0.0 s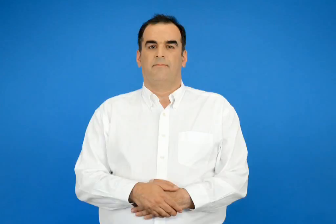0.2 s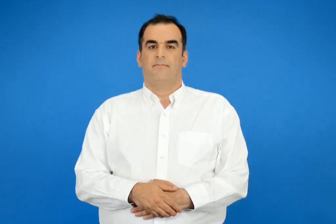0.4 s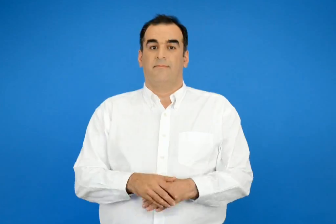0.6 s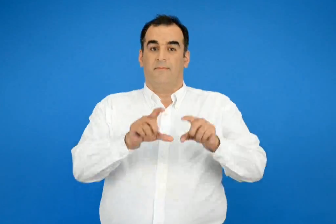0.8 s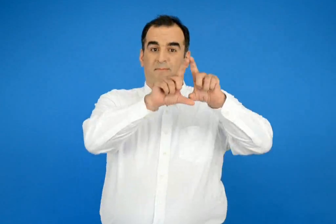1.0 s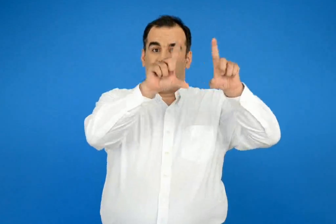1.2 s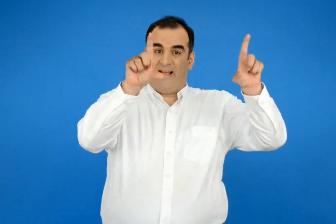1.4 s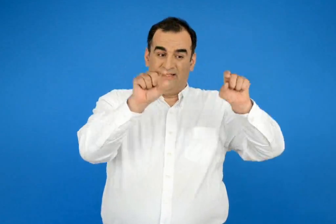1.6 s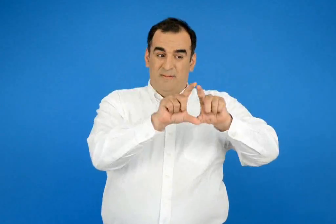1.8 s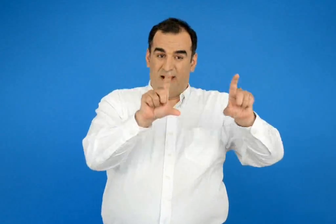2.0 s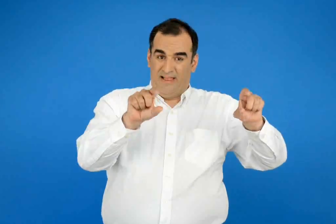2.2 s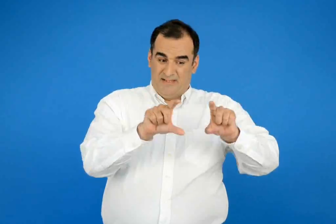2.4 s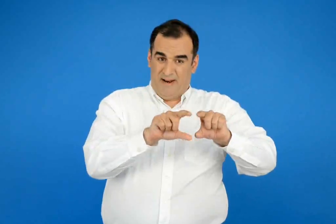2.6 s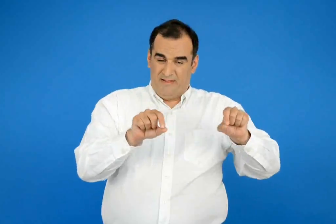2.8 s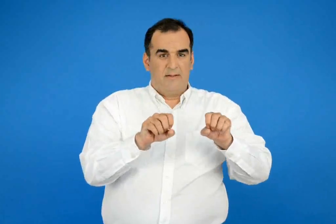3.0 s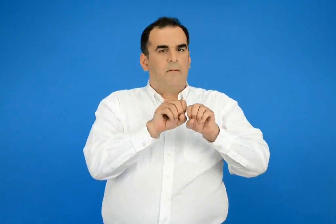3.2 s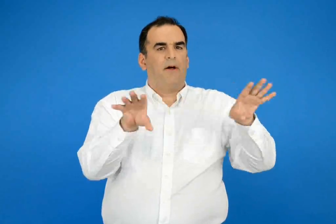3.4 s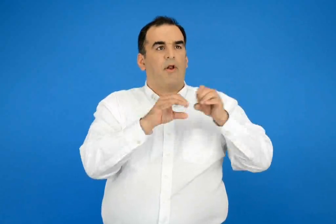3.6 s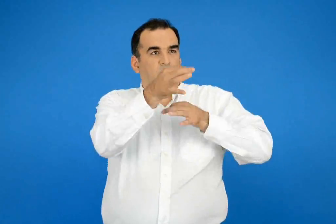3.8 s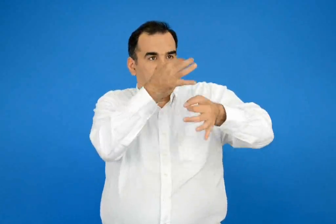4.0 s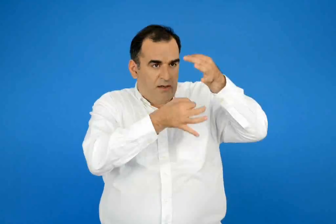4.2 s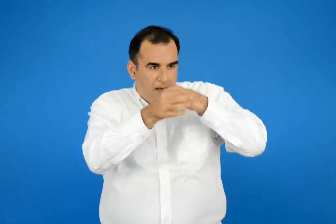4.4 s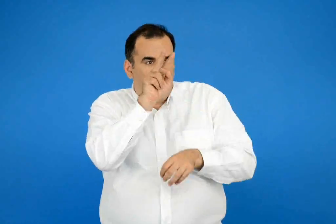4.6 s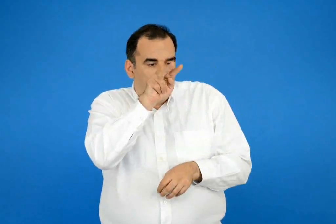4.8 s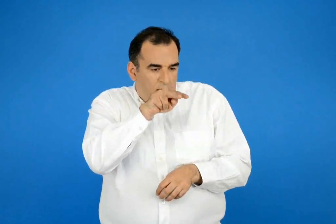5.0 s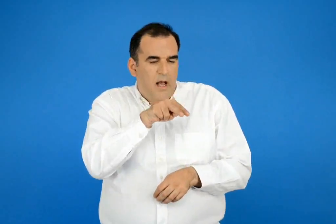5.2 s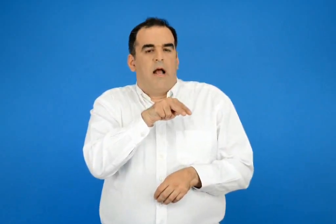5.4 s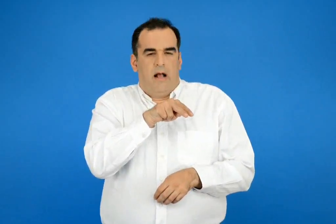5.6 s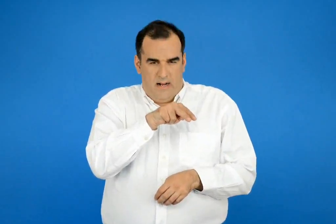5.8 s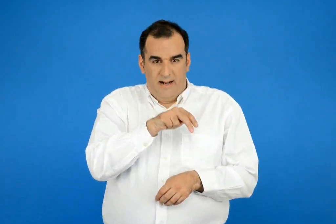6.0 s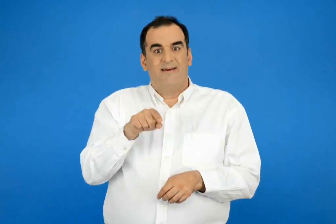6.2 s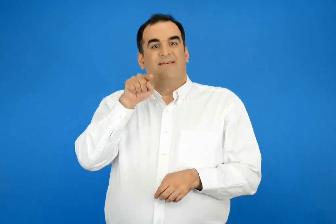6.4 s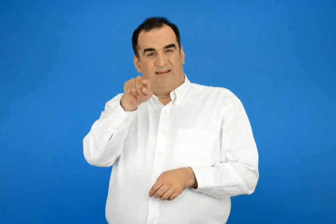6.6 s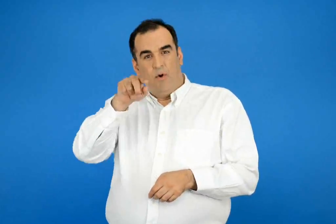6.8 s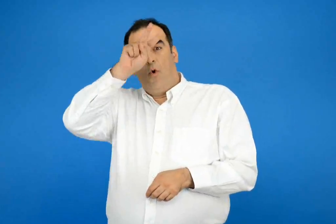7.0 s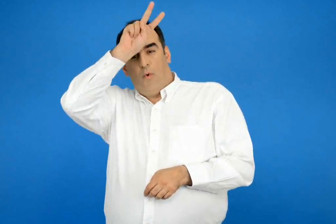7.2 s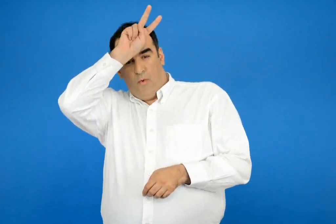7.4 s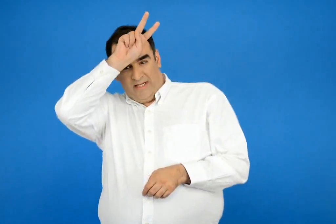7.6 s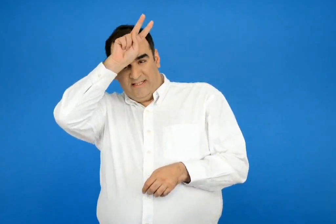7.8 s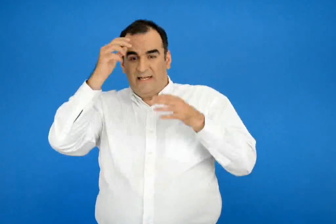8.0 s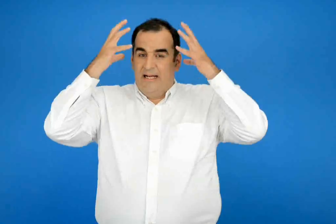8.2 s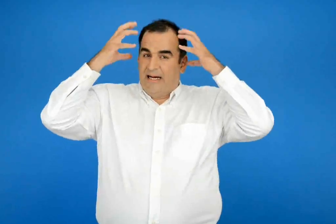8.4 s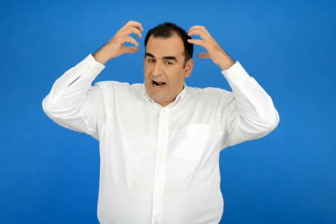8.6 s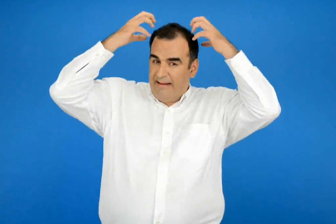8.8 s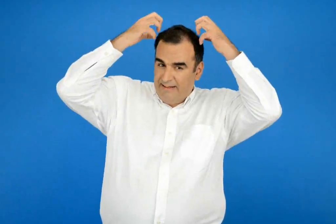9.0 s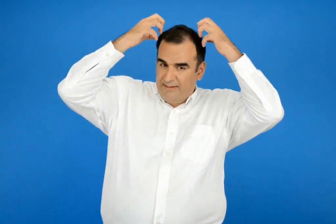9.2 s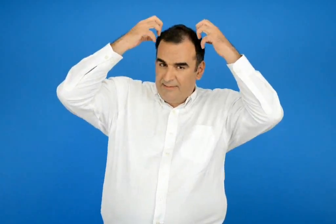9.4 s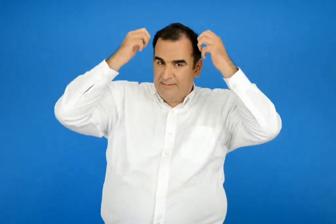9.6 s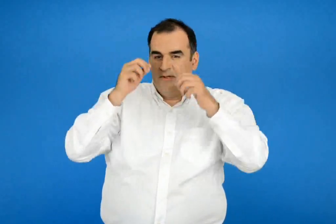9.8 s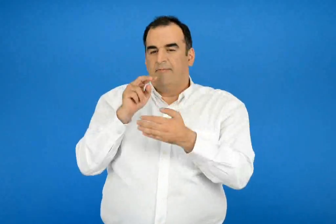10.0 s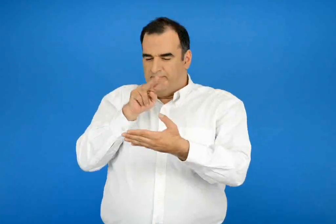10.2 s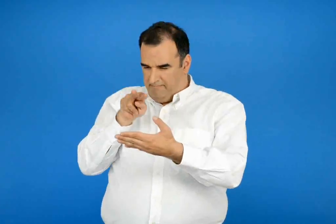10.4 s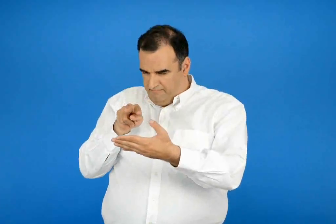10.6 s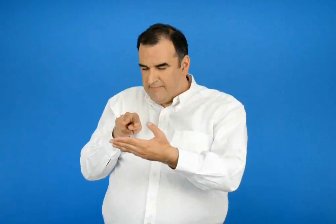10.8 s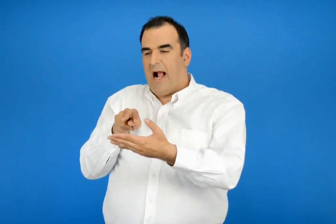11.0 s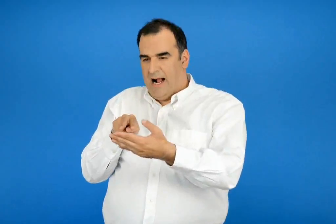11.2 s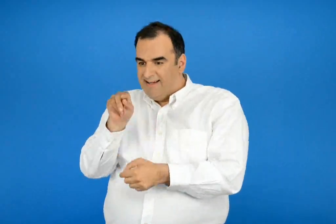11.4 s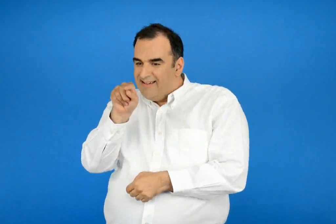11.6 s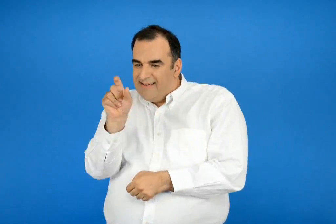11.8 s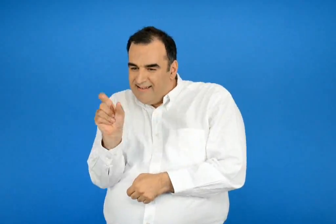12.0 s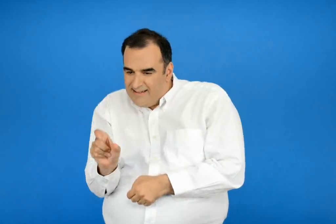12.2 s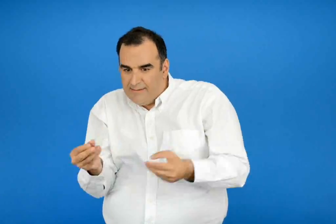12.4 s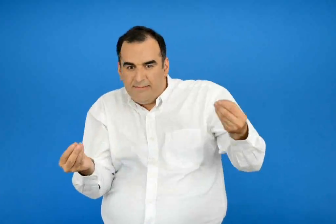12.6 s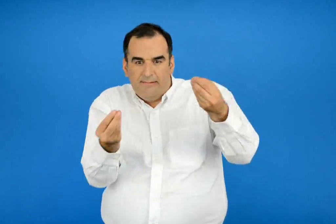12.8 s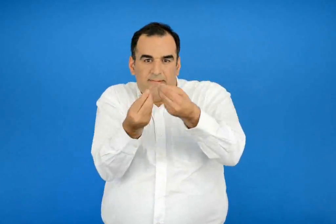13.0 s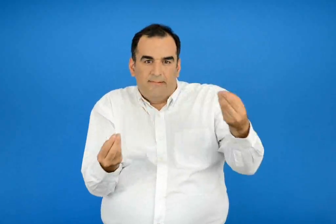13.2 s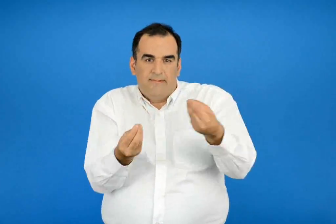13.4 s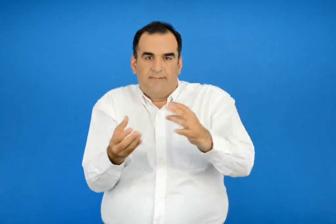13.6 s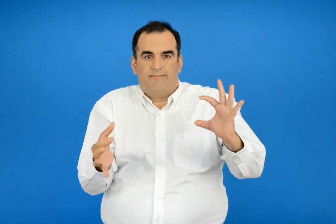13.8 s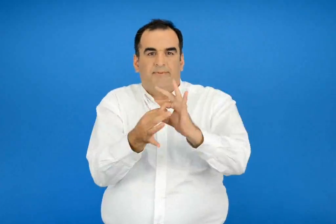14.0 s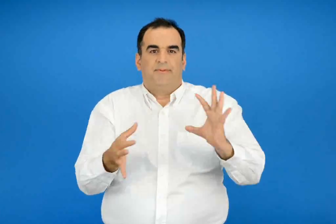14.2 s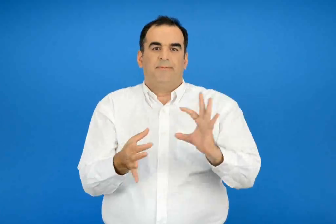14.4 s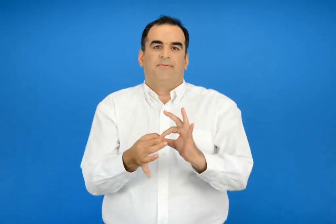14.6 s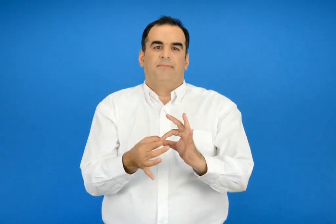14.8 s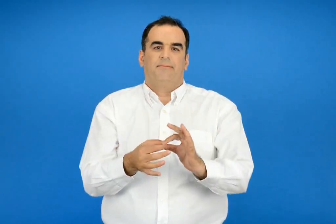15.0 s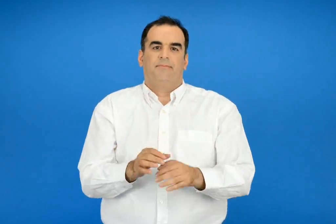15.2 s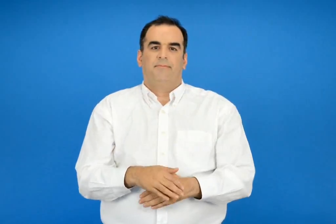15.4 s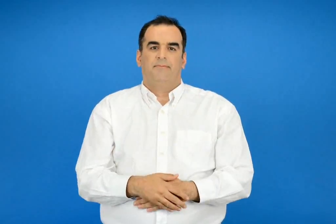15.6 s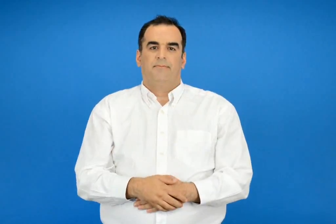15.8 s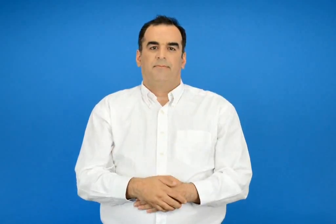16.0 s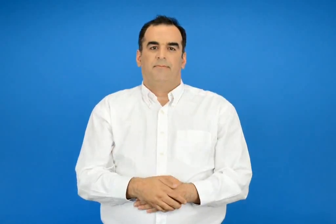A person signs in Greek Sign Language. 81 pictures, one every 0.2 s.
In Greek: οι πινακίδες σου δίνουν διάφορες πληροφορίες ένωσε την κάθε πινακίδα με αυτό που αποφασίζουν να κάνουν η γαληνή και ο λουκάς μόλις τη διαβάσουν
